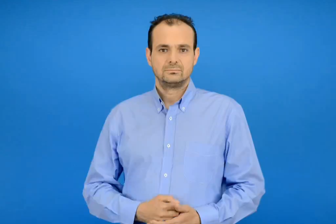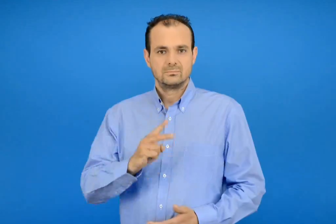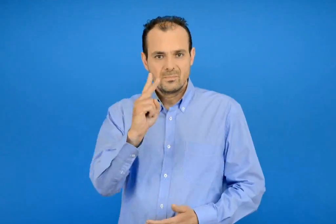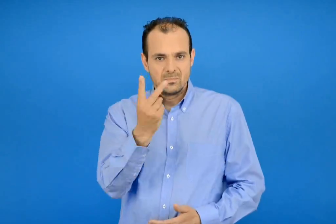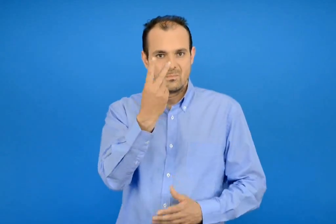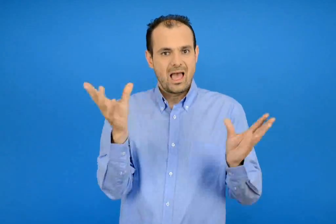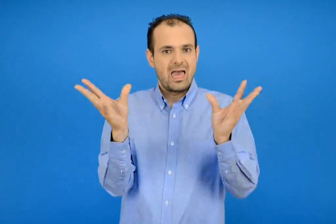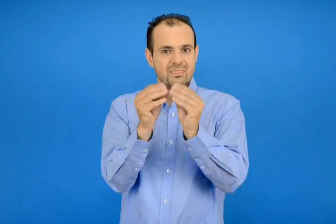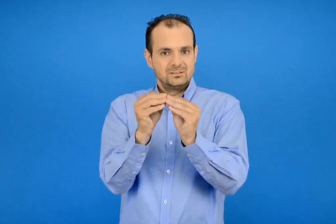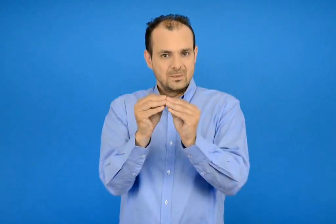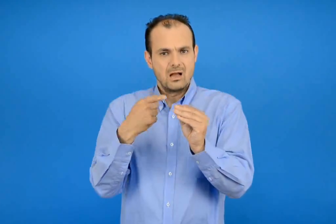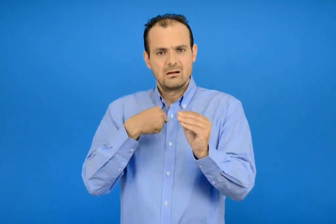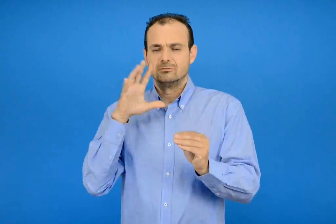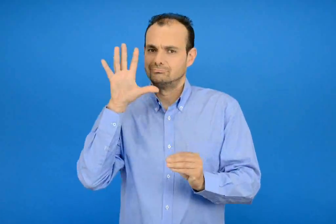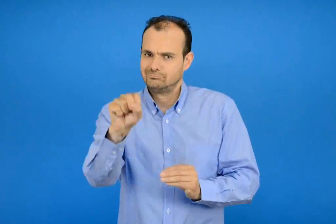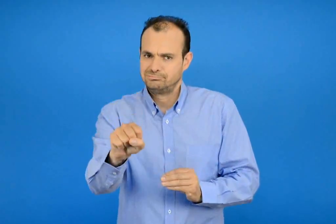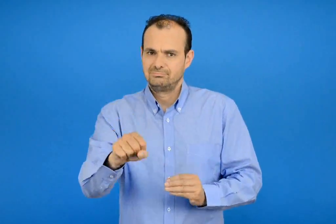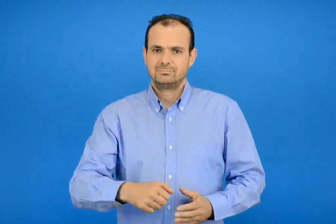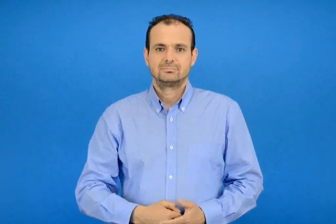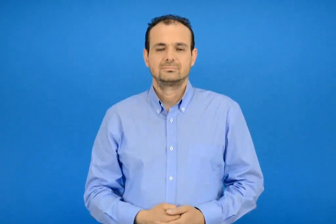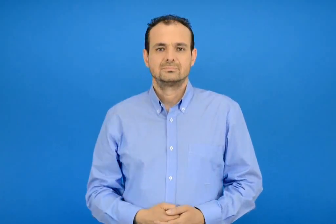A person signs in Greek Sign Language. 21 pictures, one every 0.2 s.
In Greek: βρίσκω τα διπλά αθροίσματα
